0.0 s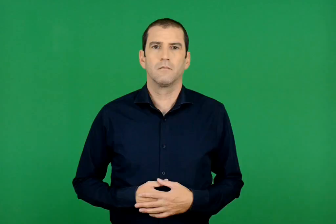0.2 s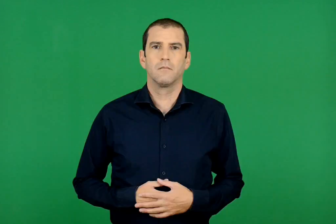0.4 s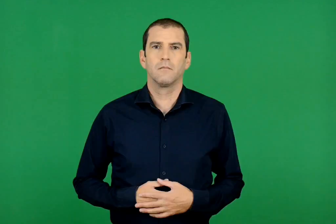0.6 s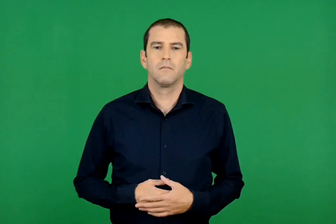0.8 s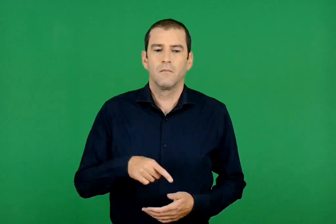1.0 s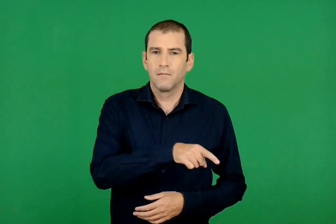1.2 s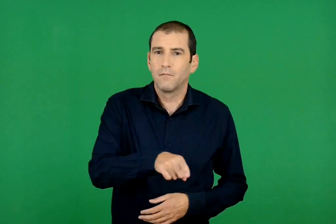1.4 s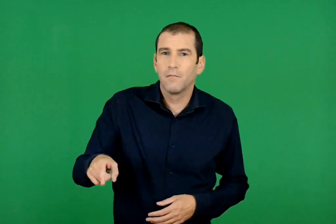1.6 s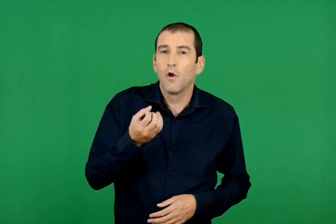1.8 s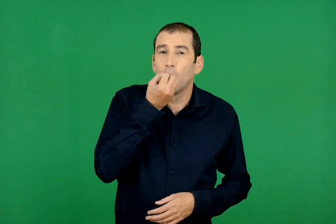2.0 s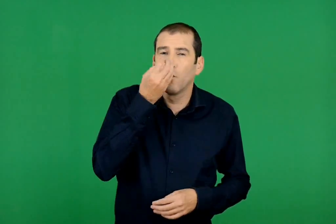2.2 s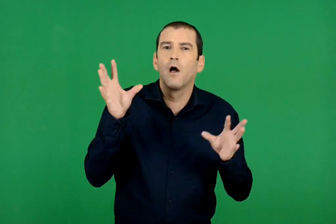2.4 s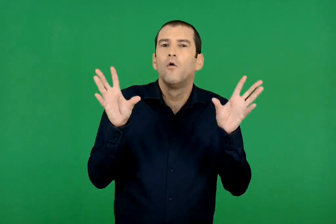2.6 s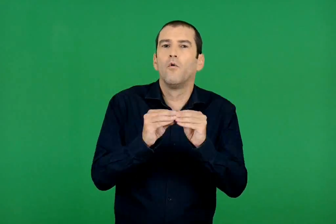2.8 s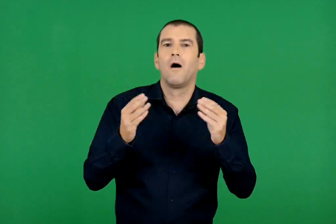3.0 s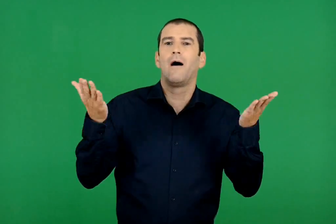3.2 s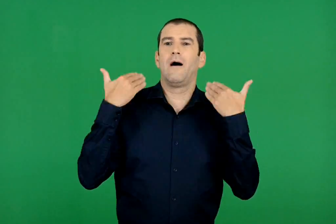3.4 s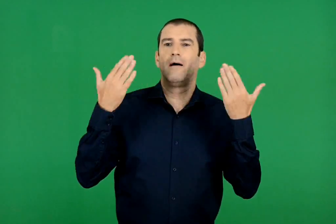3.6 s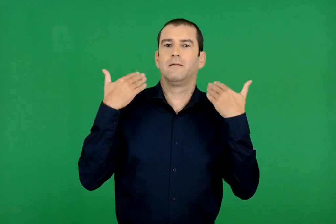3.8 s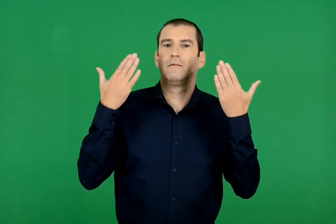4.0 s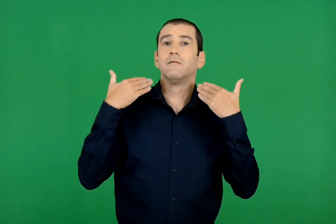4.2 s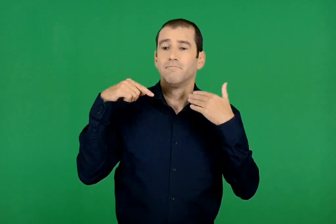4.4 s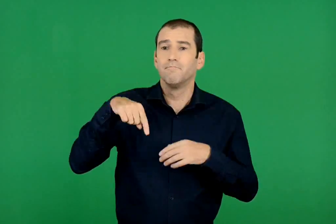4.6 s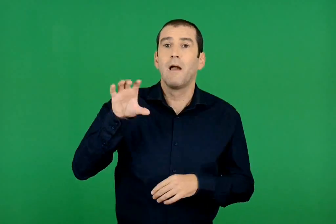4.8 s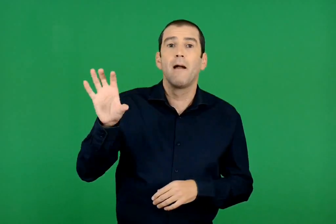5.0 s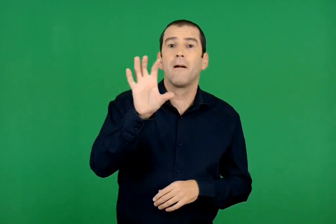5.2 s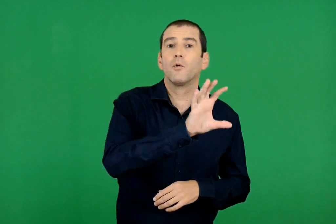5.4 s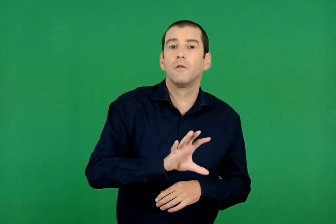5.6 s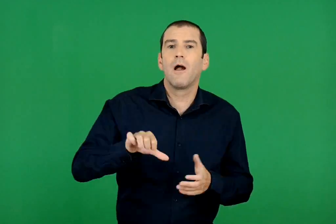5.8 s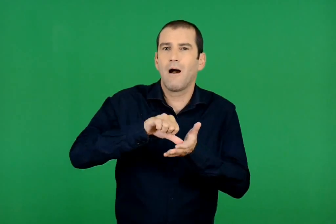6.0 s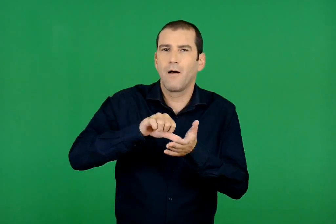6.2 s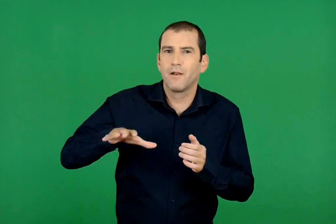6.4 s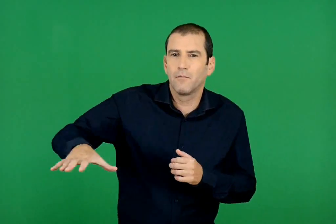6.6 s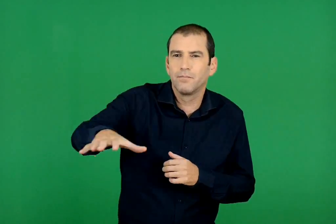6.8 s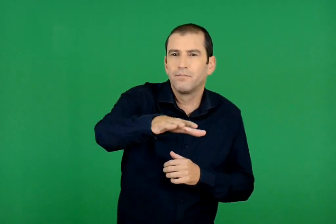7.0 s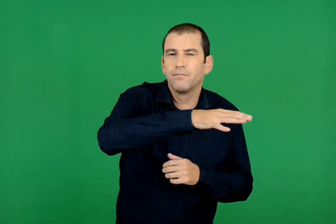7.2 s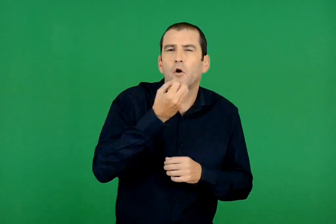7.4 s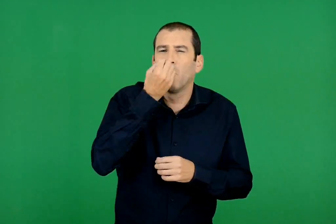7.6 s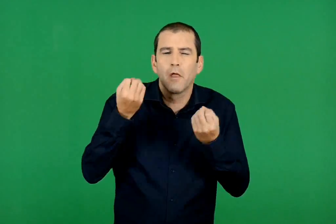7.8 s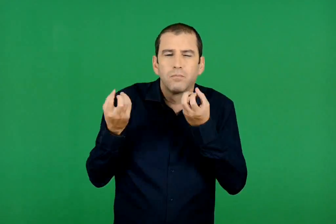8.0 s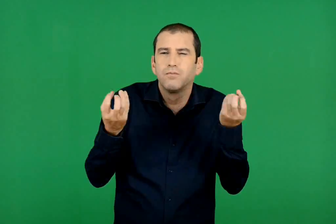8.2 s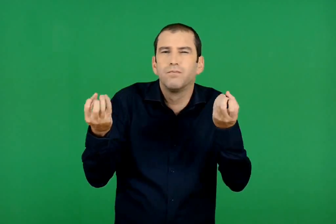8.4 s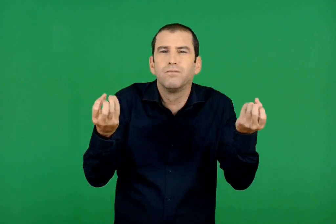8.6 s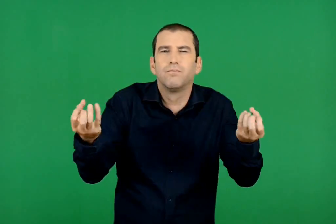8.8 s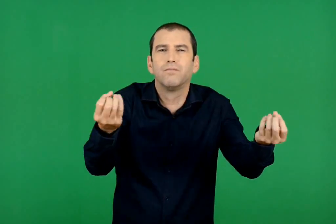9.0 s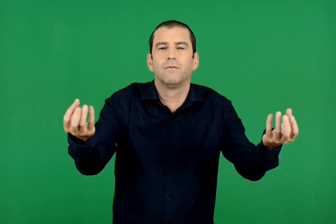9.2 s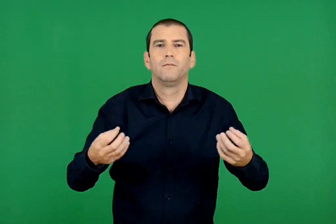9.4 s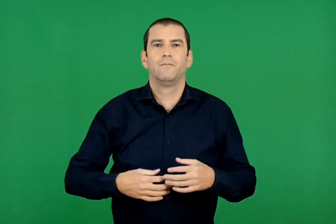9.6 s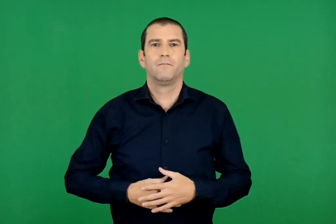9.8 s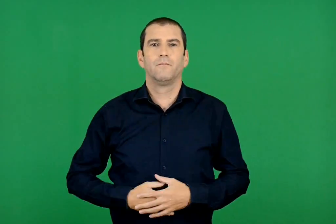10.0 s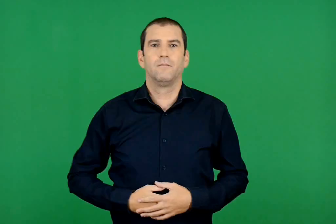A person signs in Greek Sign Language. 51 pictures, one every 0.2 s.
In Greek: λουλούδια της άνοιξης , την εποχή που η αθήνα πες πως ήταν πνιγμένη στα λουλούδια
